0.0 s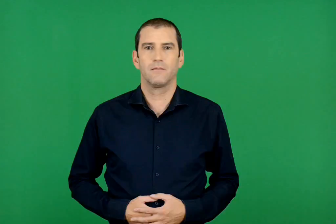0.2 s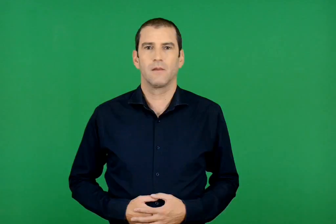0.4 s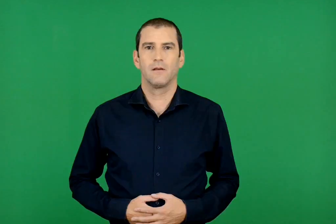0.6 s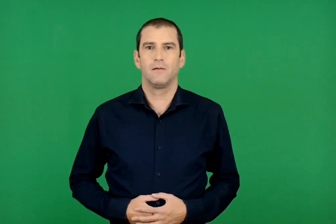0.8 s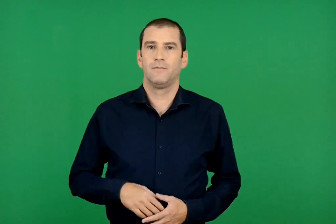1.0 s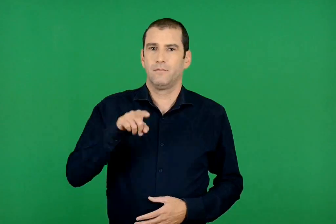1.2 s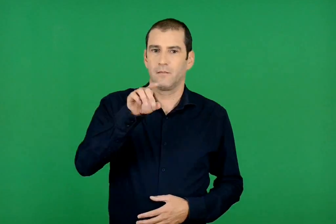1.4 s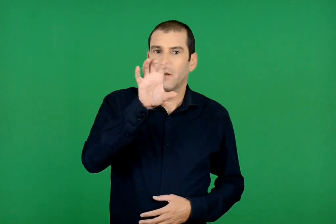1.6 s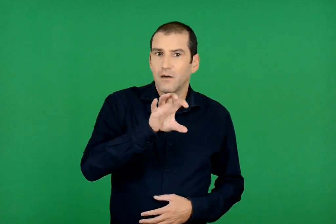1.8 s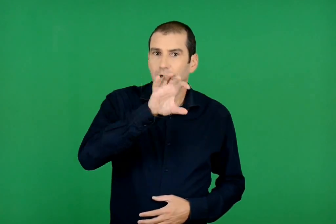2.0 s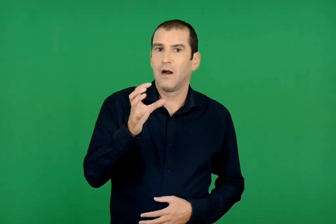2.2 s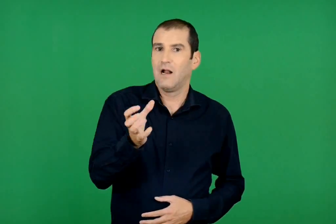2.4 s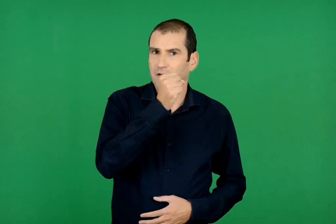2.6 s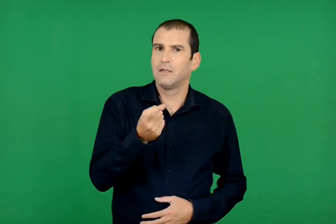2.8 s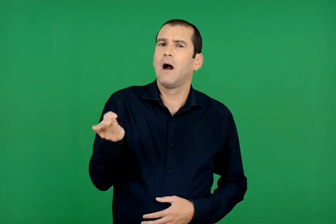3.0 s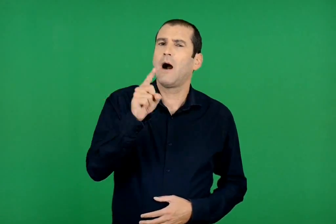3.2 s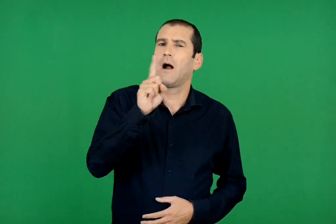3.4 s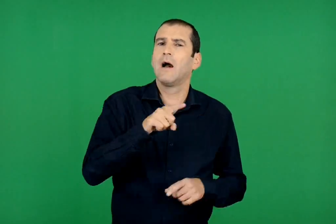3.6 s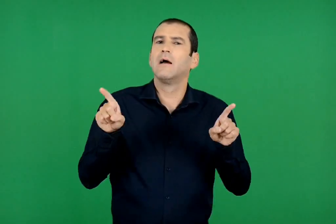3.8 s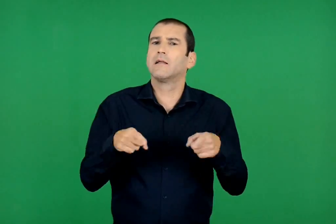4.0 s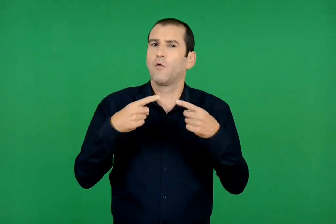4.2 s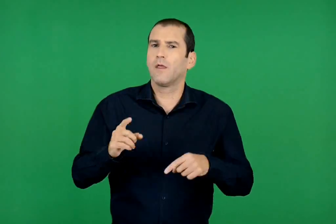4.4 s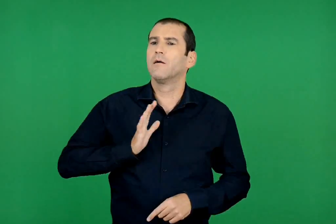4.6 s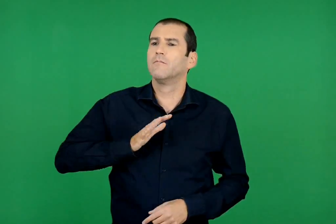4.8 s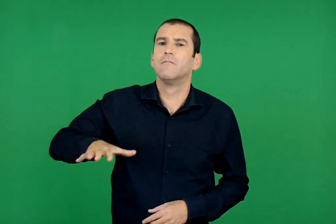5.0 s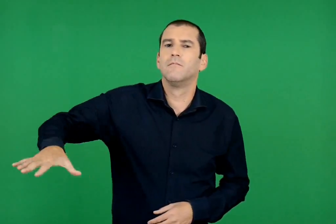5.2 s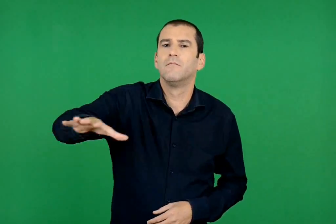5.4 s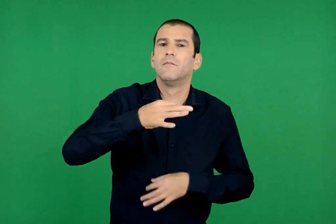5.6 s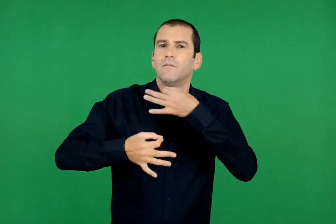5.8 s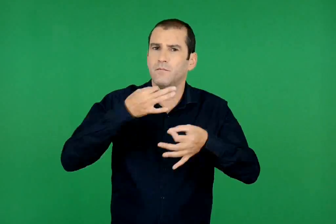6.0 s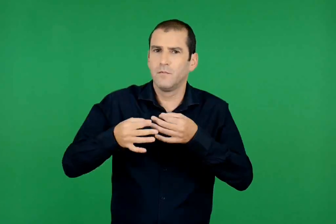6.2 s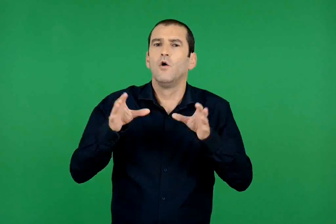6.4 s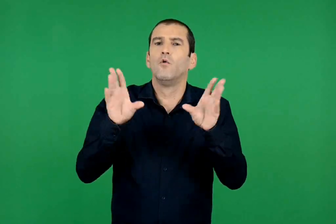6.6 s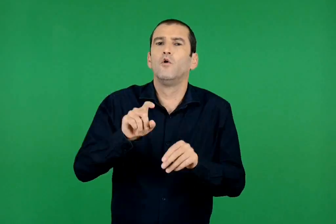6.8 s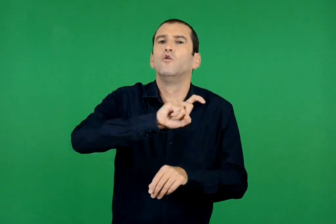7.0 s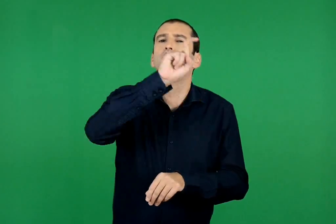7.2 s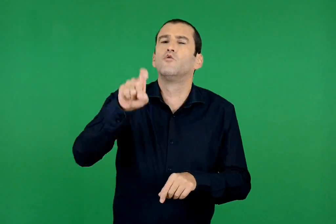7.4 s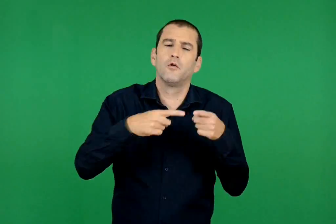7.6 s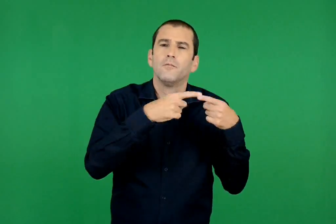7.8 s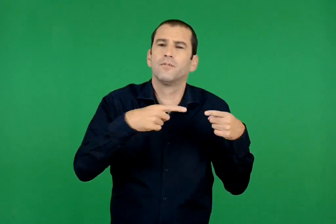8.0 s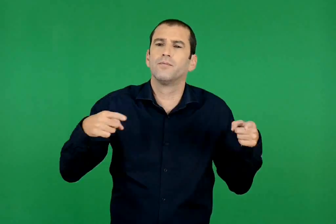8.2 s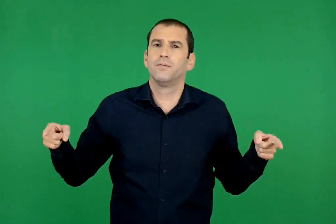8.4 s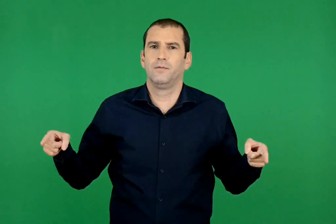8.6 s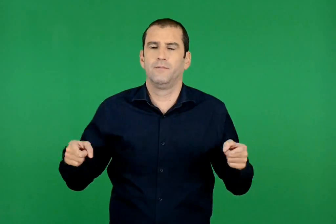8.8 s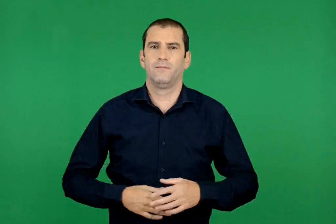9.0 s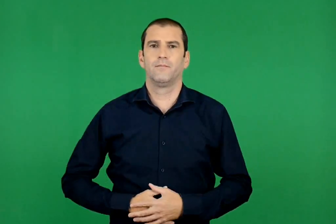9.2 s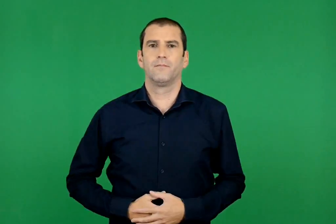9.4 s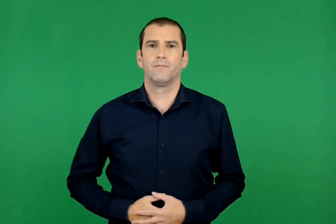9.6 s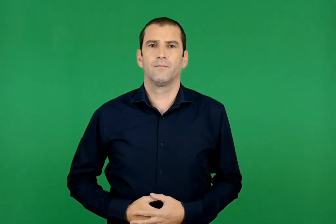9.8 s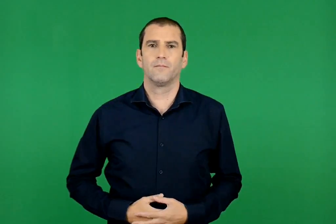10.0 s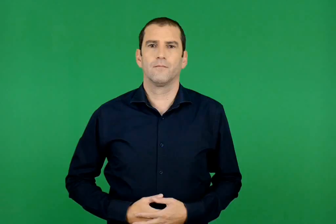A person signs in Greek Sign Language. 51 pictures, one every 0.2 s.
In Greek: να βρεις άλλα δημοτικά τραγούδια που να αναφέρονται σε άλλες εκδηλώσεις της ζωής
